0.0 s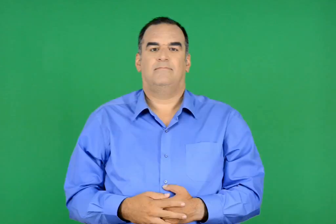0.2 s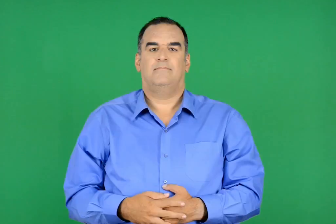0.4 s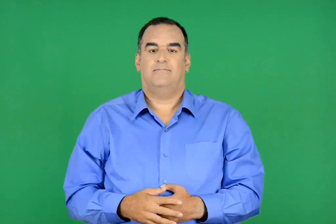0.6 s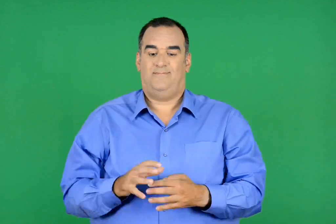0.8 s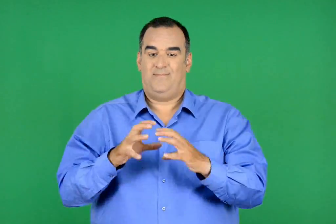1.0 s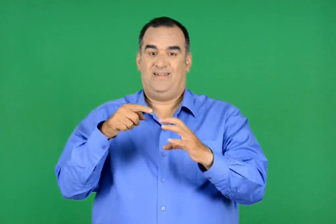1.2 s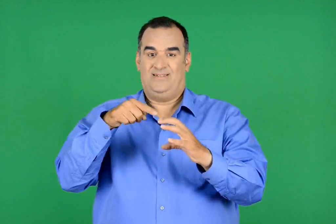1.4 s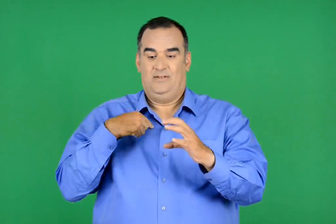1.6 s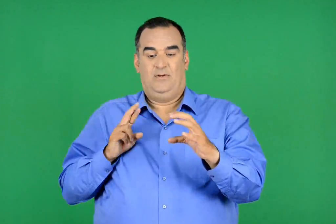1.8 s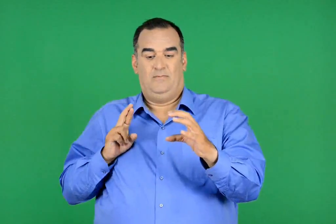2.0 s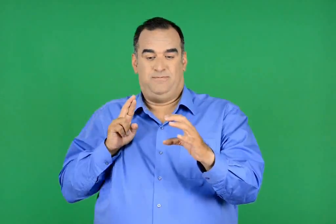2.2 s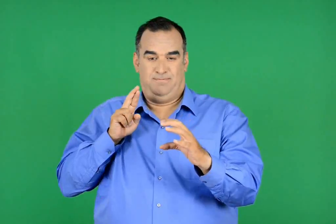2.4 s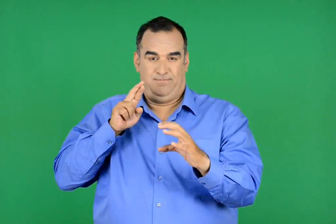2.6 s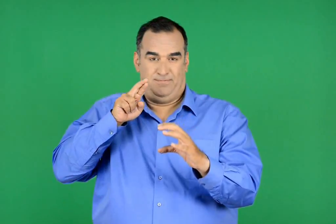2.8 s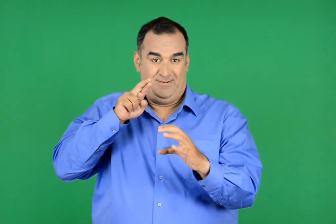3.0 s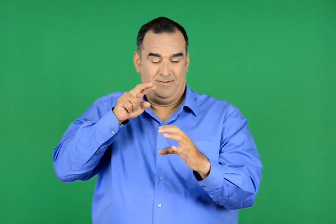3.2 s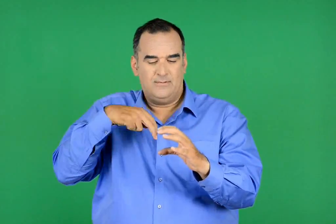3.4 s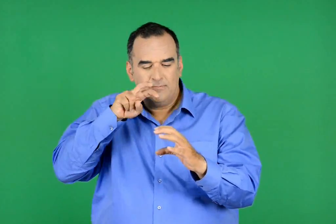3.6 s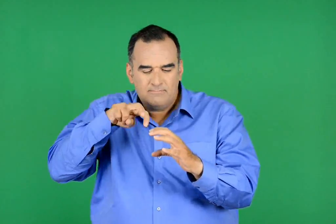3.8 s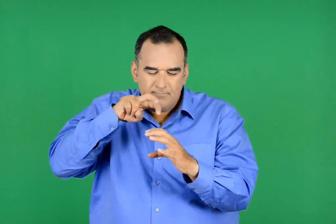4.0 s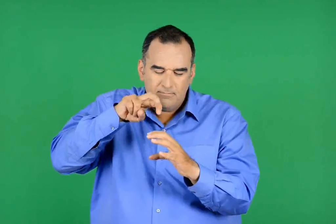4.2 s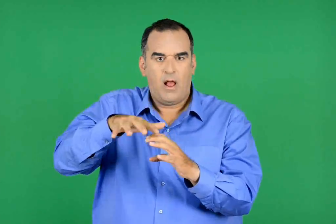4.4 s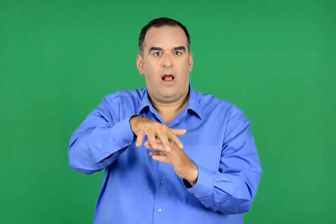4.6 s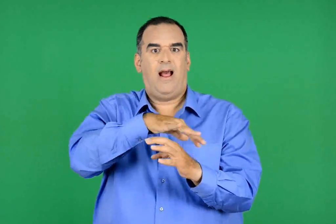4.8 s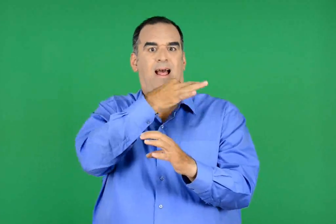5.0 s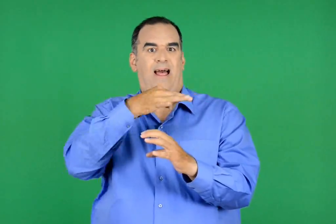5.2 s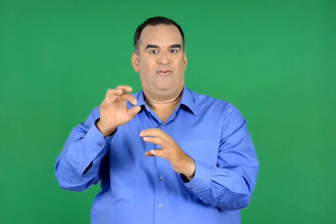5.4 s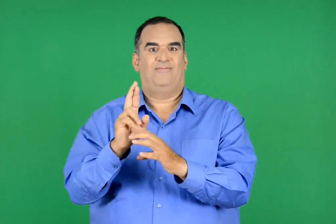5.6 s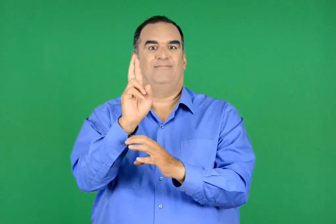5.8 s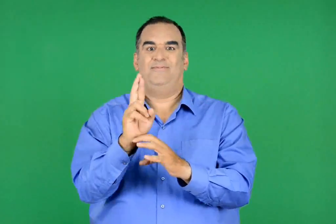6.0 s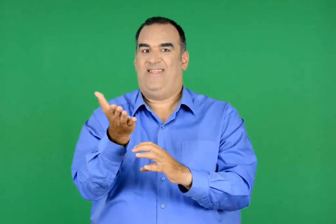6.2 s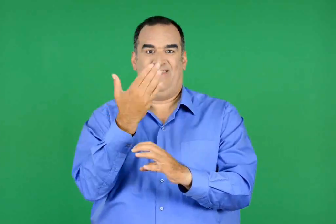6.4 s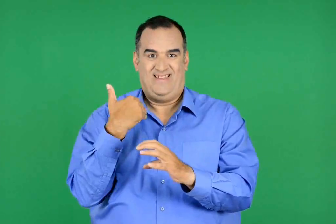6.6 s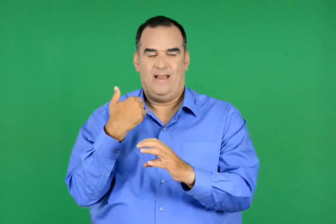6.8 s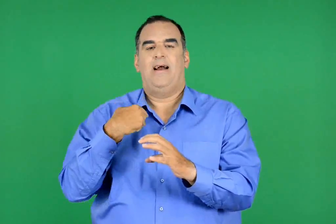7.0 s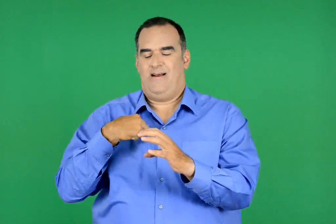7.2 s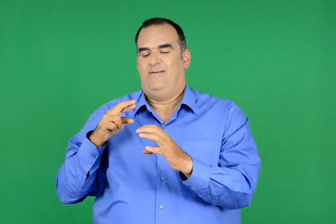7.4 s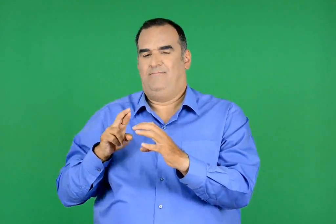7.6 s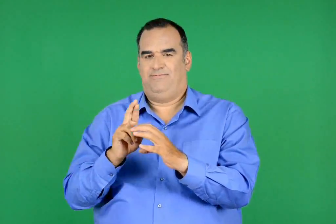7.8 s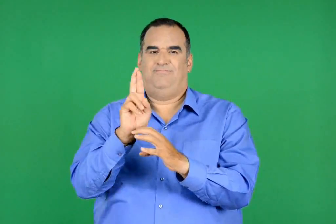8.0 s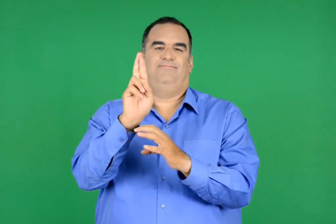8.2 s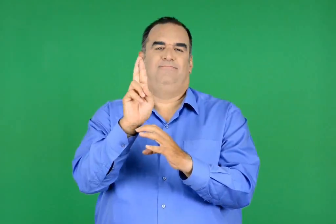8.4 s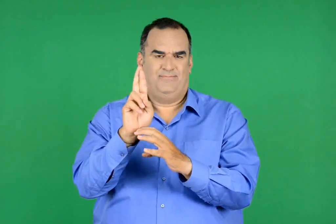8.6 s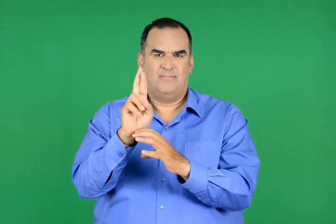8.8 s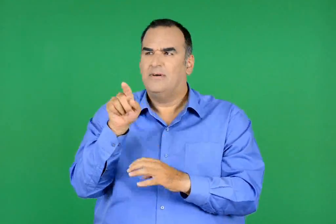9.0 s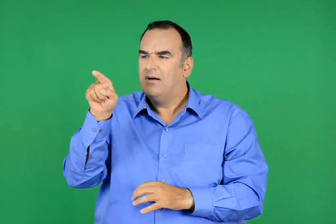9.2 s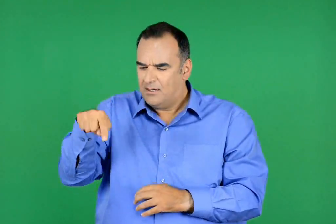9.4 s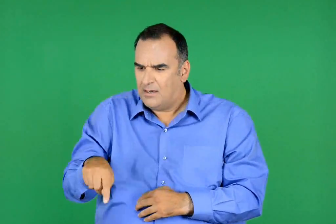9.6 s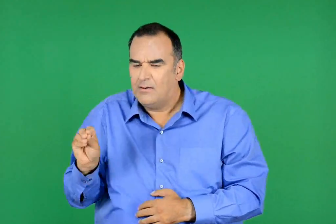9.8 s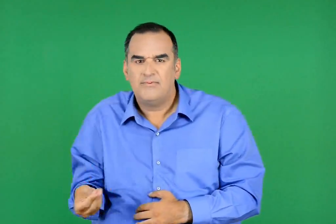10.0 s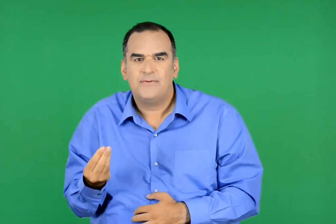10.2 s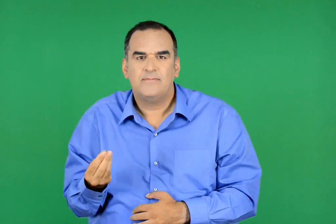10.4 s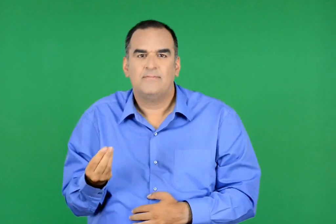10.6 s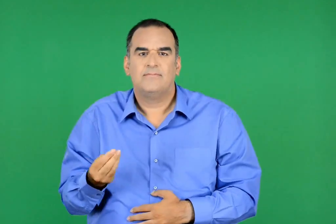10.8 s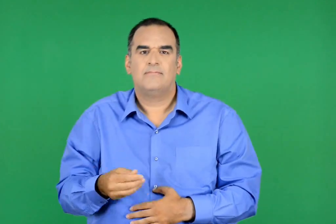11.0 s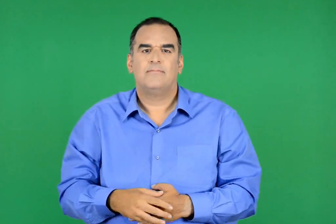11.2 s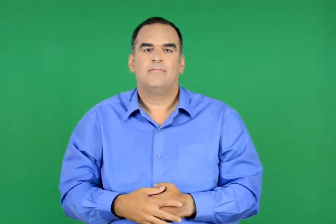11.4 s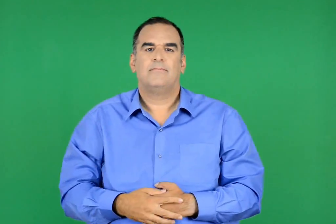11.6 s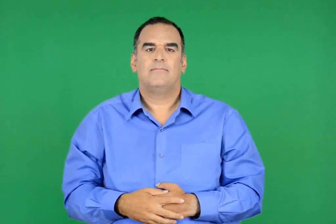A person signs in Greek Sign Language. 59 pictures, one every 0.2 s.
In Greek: πώς βρεθήκατε εσείς εδώ ; προτού προσγειωθούμε ελέγξαμε καλά τον αστεροειδή και δεν είδαμε κανένα διαστημόπλοιο
